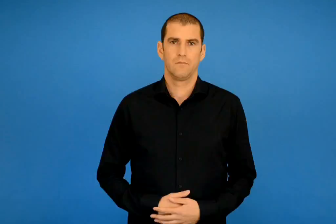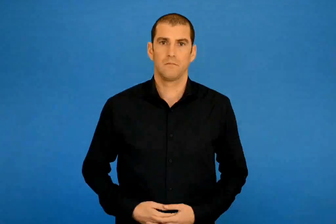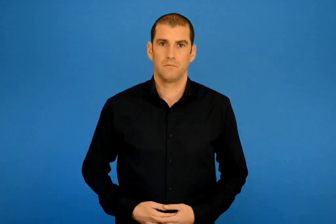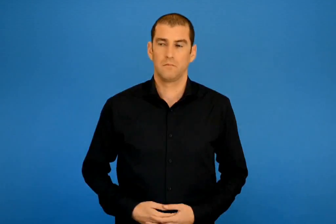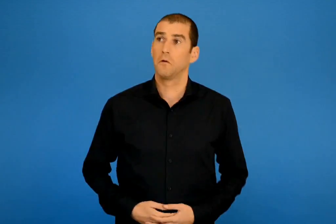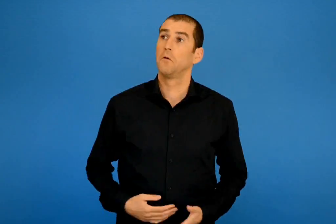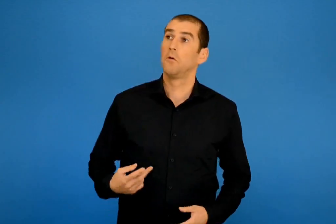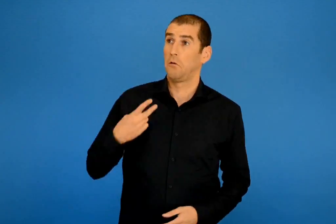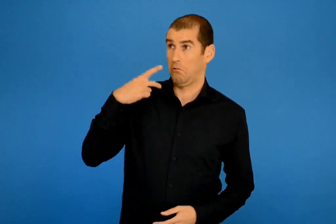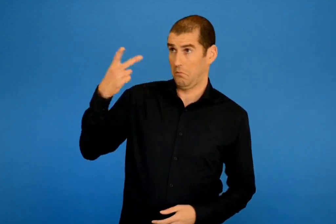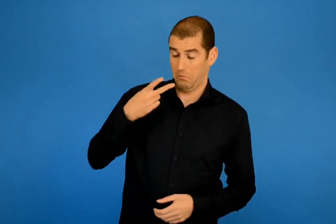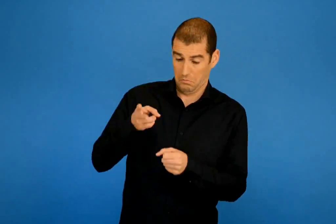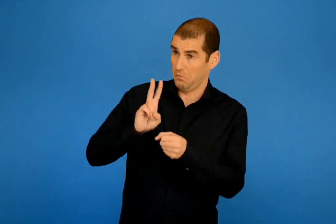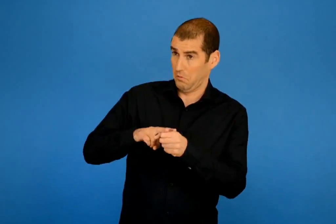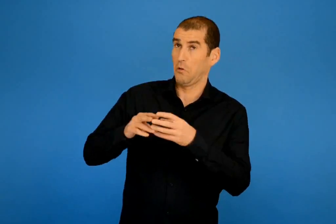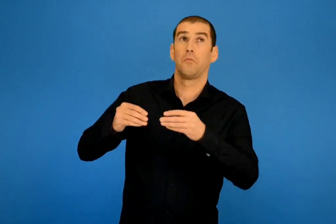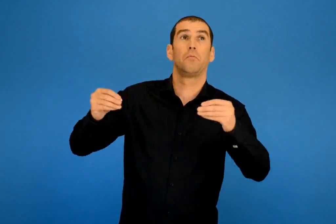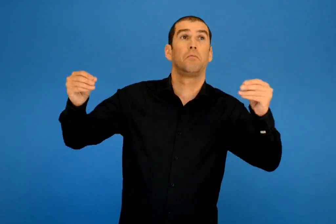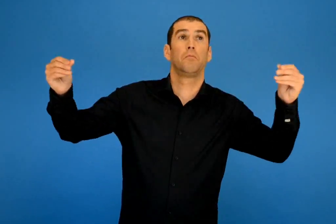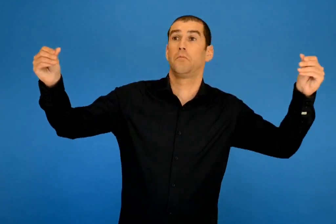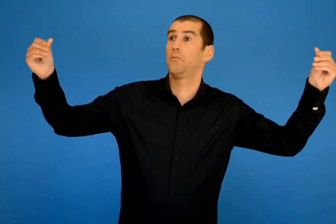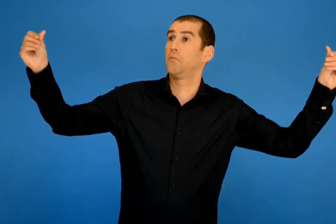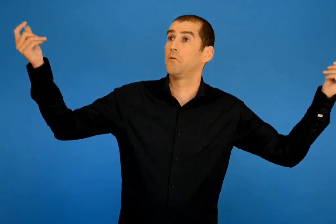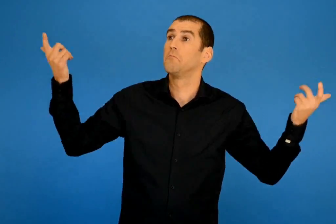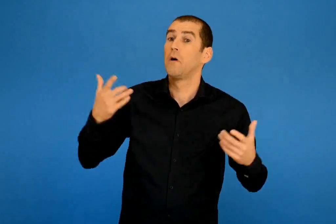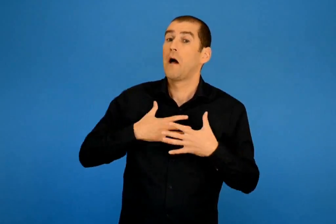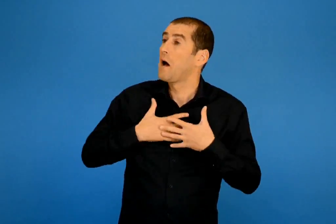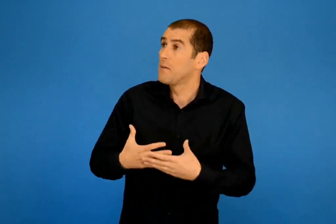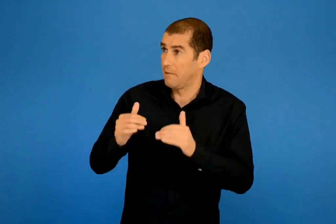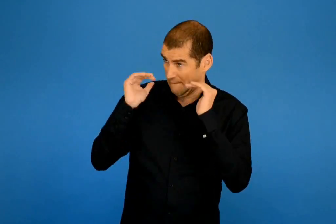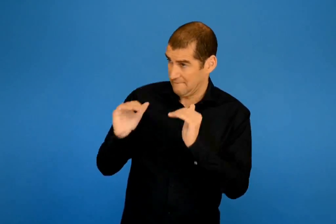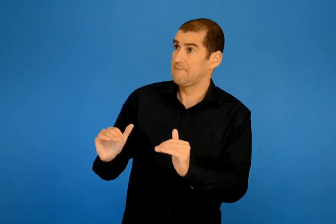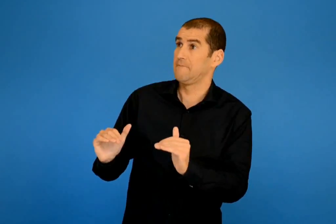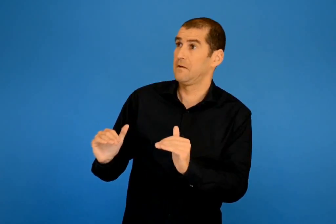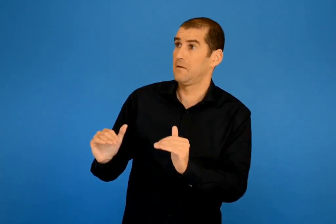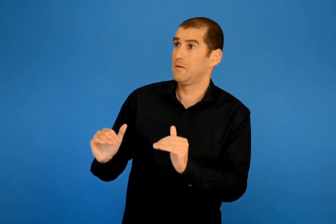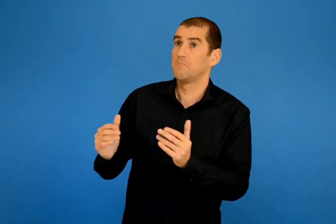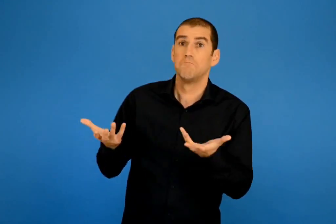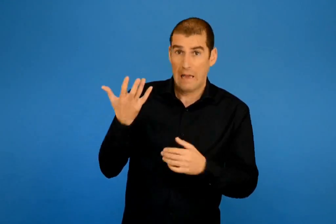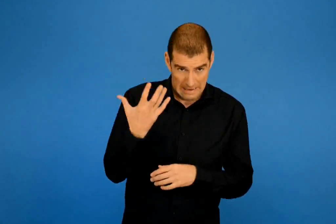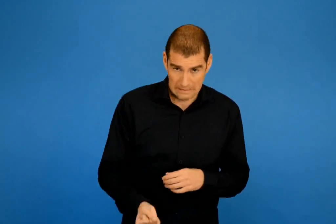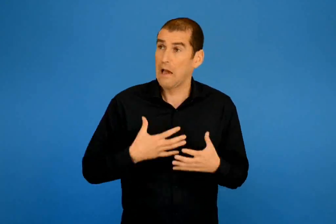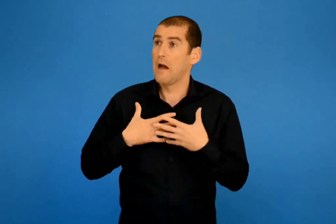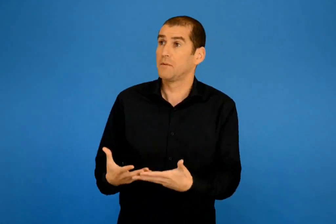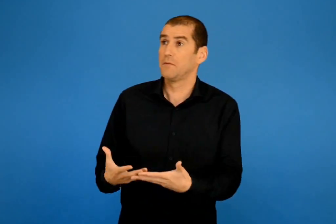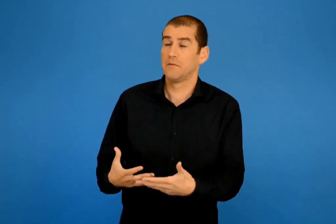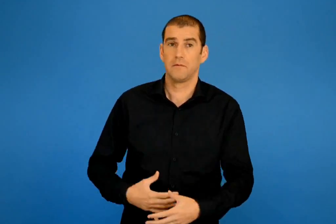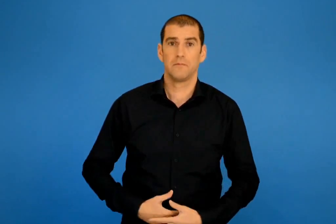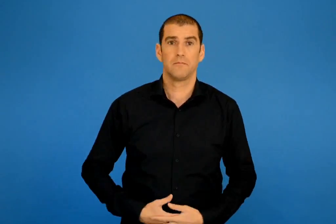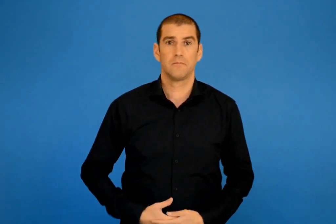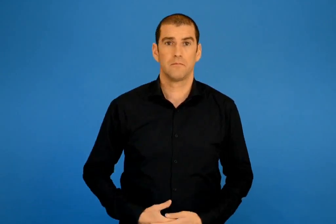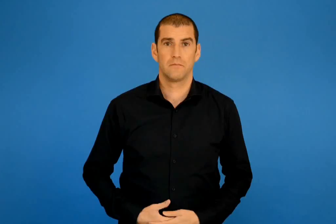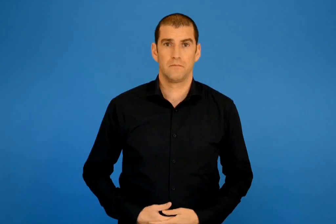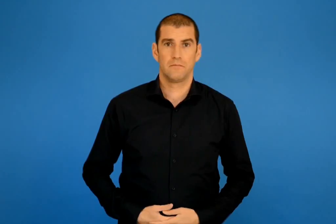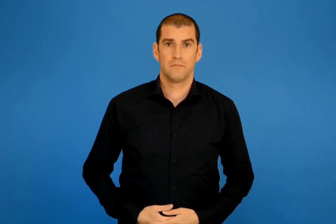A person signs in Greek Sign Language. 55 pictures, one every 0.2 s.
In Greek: κι όταν πεθάνουμε και χαθούμε θα με αγαπάς ακόμη ; είπε ο μικρός θα υπάρχει ακόμα αγάπη ;
